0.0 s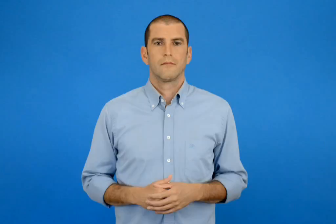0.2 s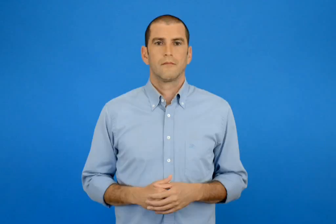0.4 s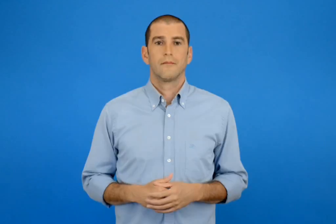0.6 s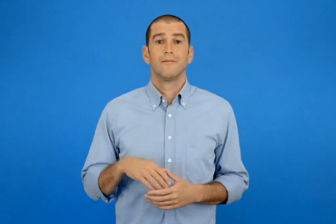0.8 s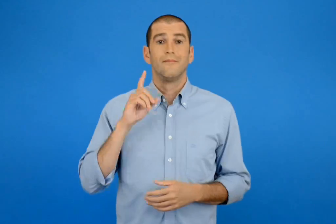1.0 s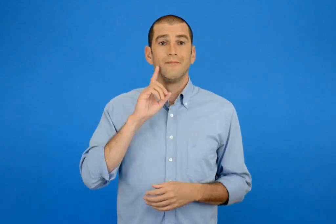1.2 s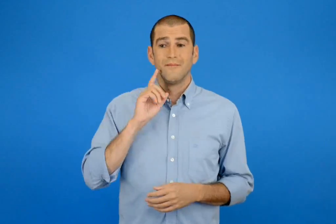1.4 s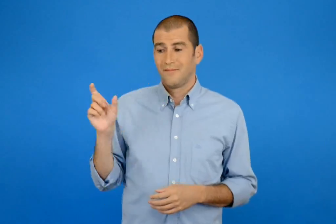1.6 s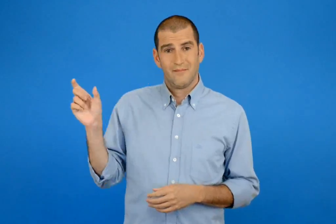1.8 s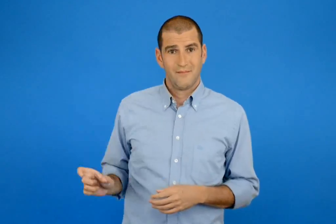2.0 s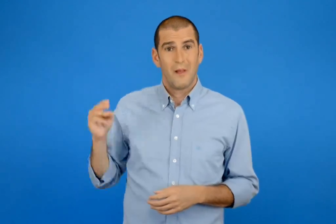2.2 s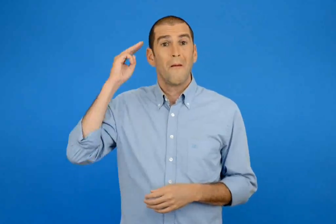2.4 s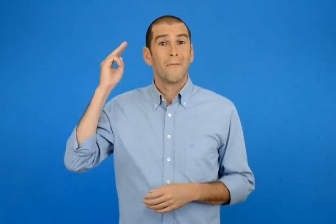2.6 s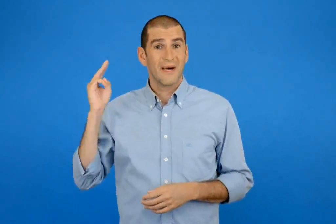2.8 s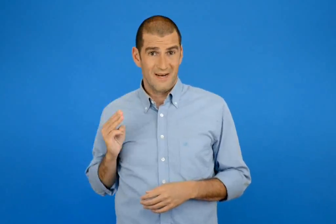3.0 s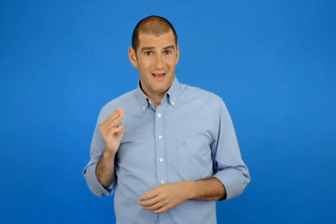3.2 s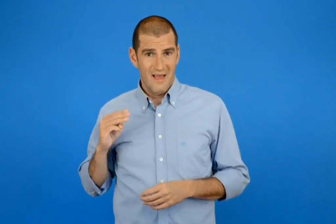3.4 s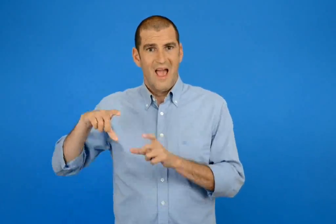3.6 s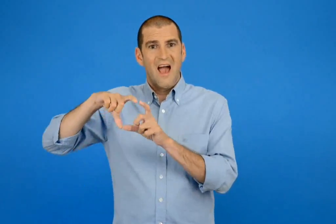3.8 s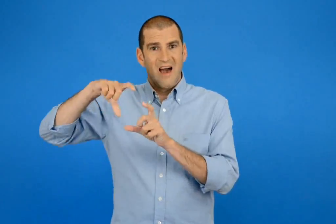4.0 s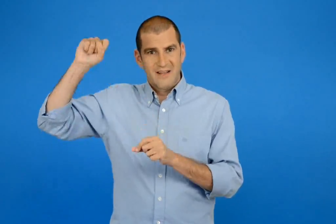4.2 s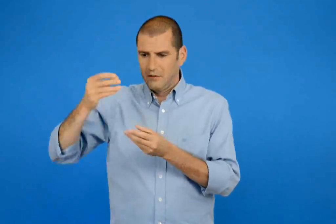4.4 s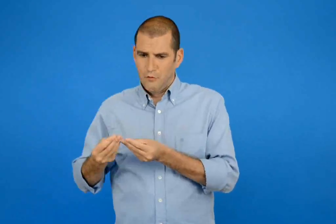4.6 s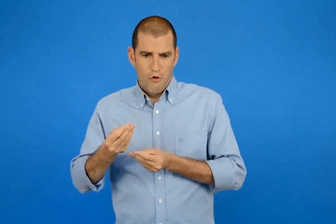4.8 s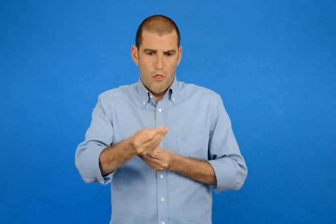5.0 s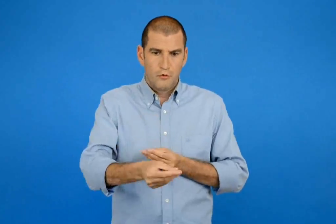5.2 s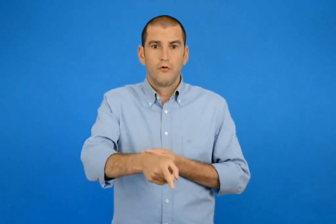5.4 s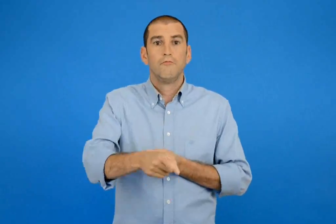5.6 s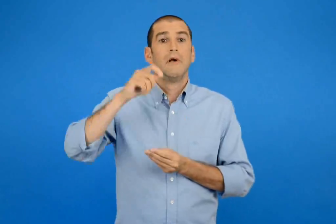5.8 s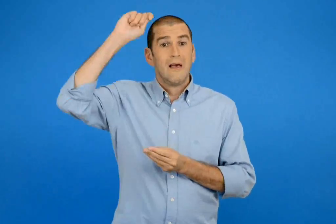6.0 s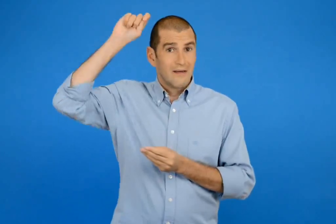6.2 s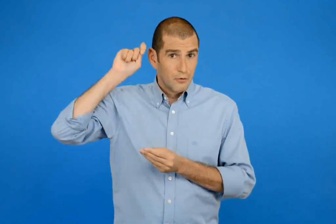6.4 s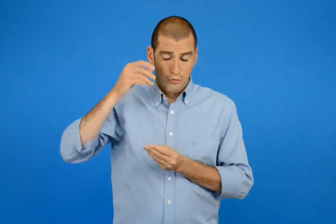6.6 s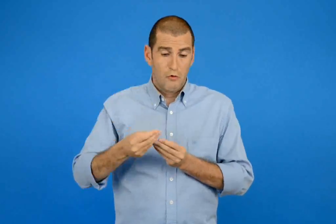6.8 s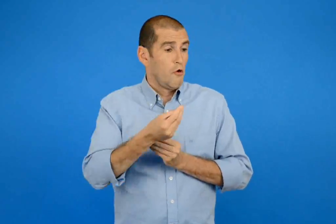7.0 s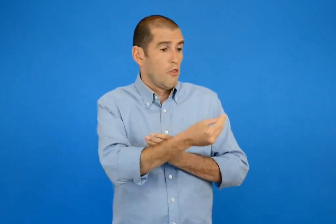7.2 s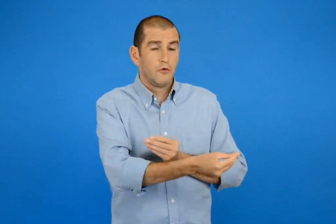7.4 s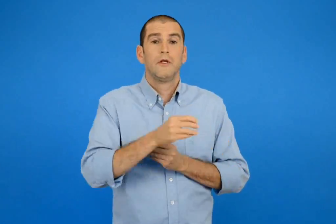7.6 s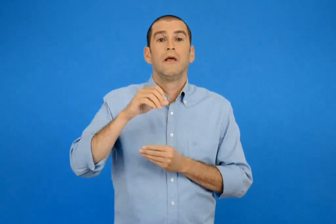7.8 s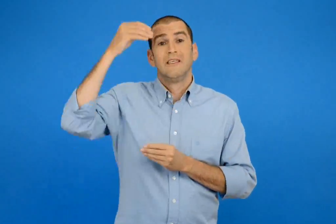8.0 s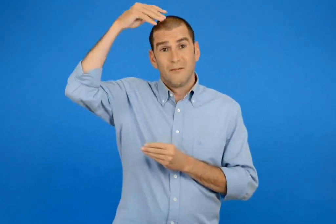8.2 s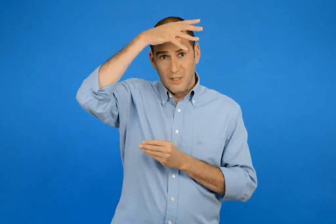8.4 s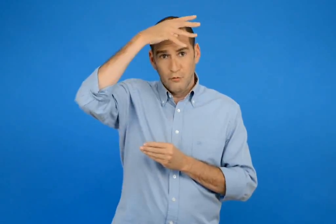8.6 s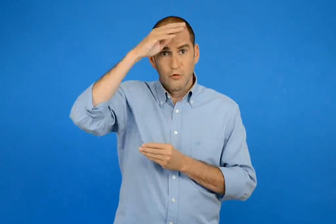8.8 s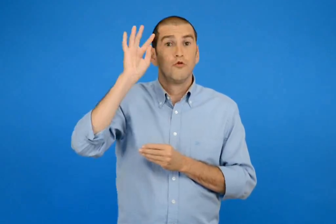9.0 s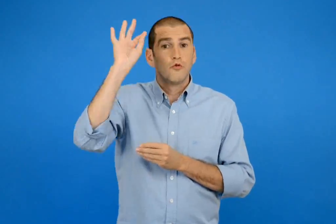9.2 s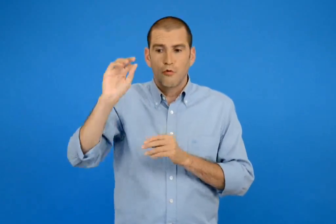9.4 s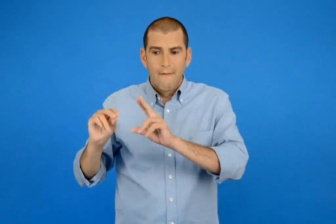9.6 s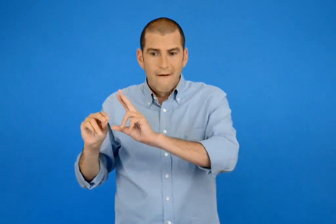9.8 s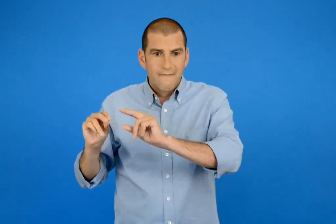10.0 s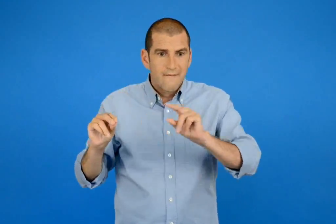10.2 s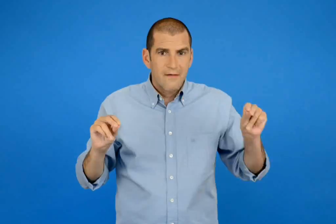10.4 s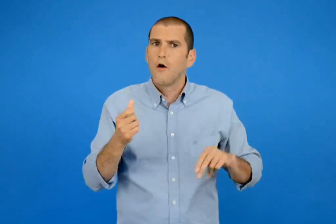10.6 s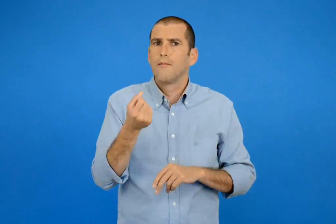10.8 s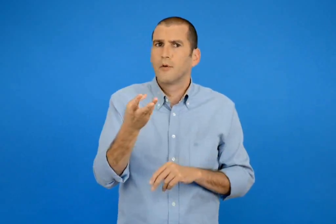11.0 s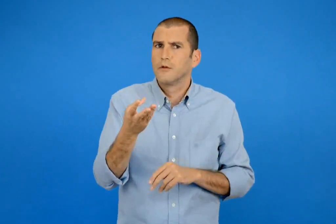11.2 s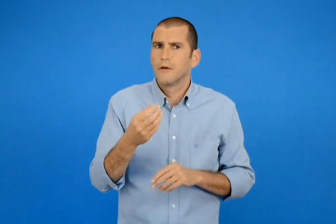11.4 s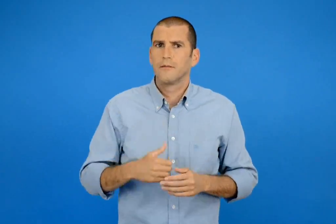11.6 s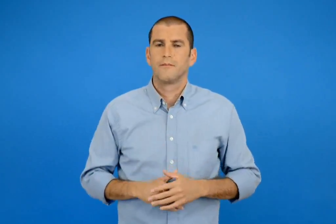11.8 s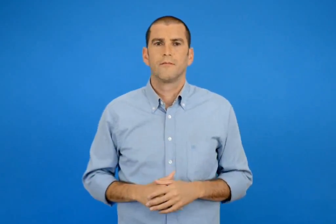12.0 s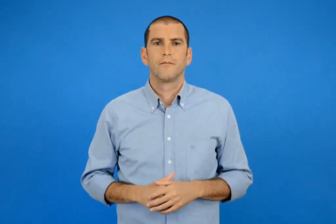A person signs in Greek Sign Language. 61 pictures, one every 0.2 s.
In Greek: πόσες κάρτες πρέπει να δώσει η μαρίνα στο χρήστο και στο σπύρο ώστε να έχουν όλα τα παιδιά ίσο αριθμό από κάρτες ;
